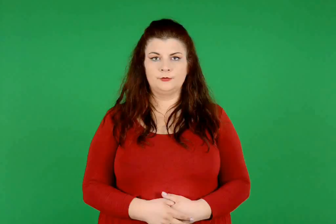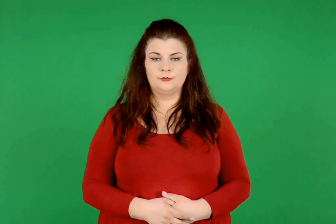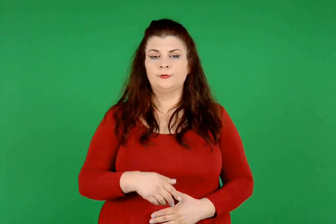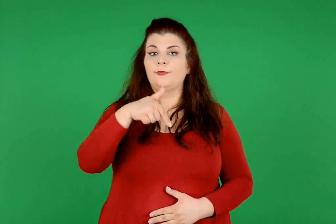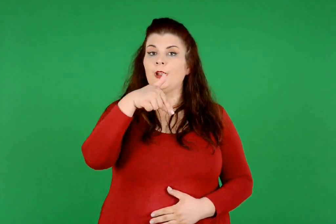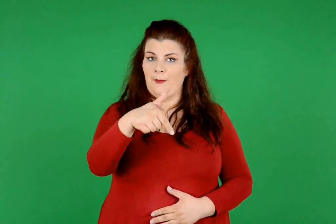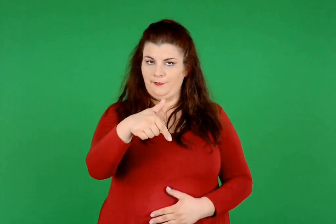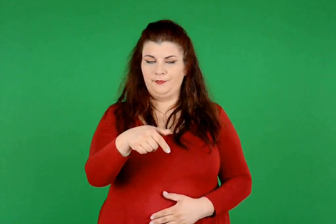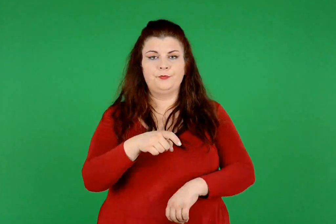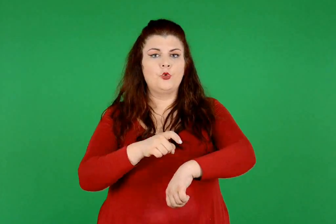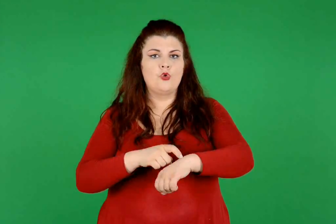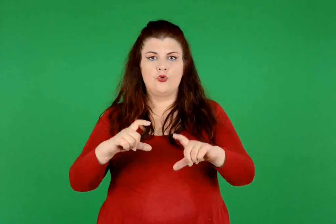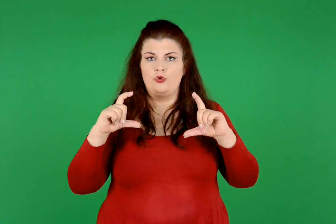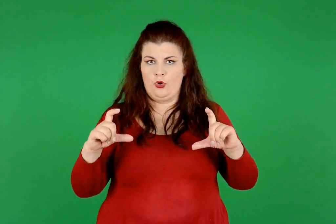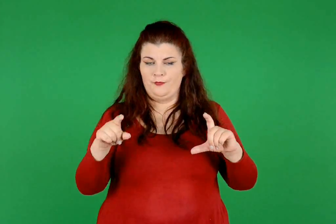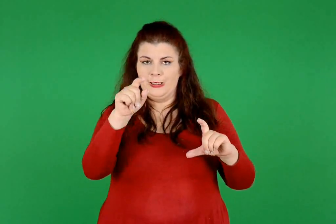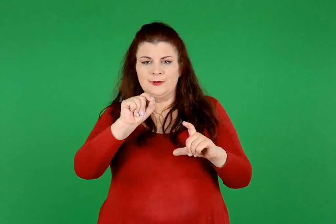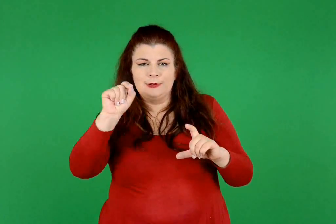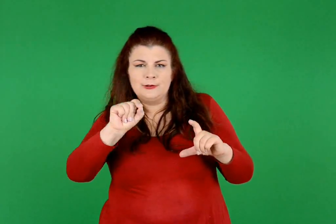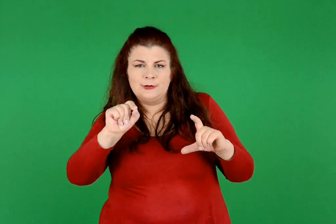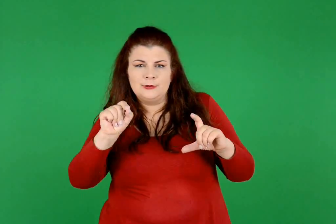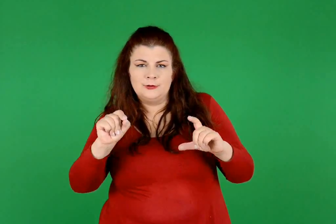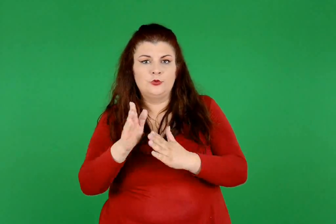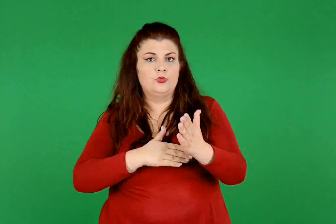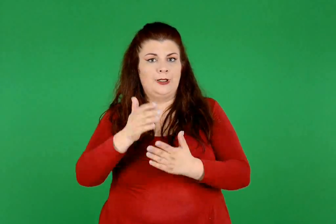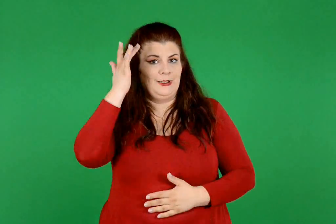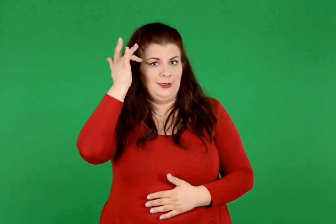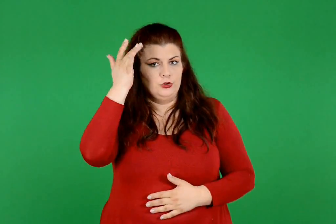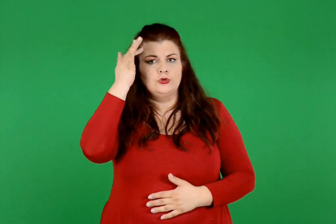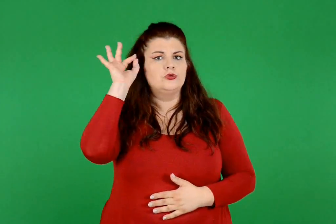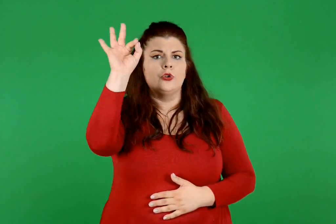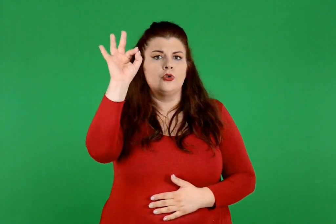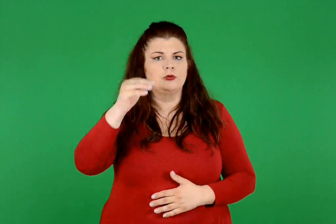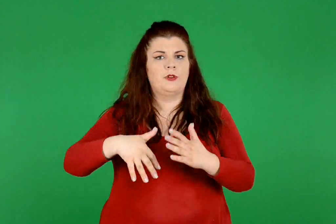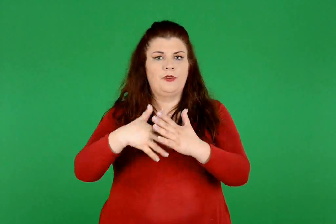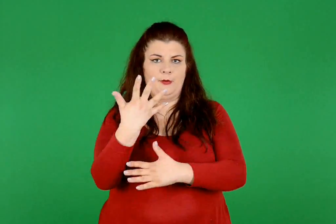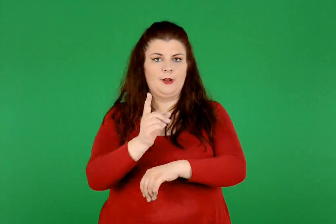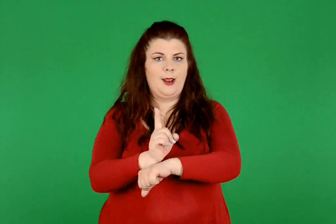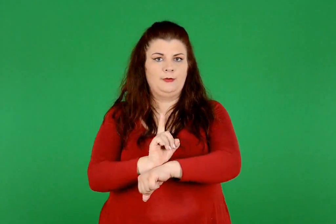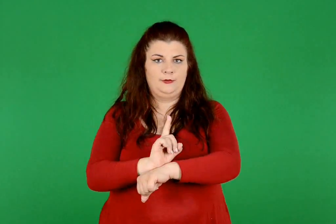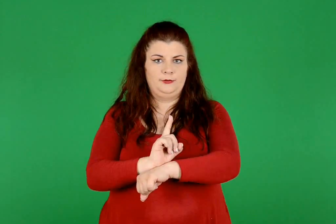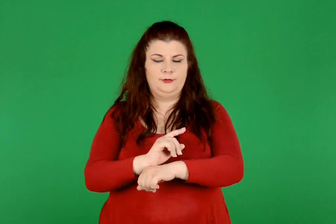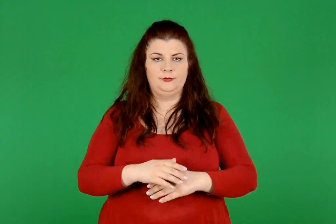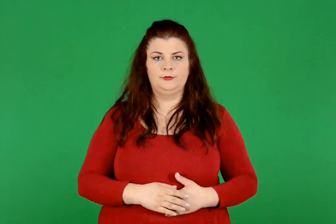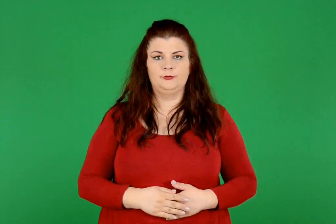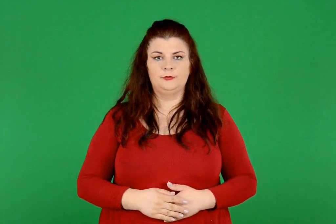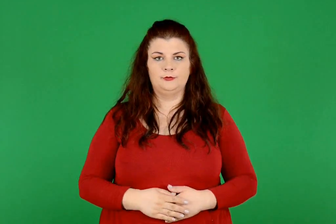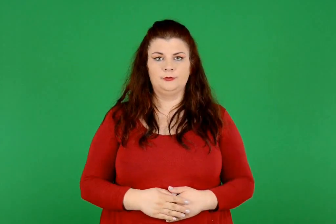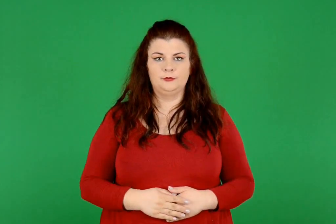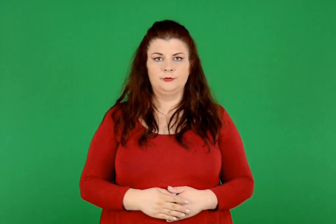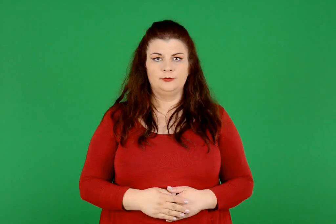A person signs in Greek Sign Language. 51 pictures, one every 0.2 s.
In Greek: γ χρωμάτισε με κίτρινο ένα μέρος της επιφάνειας του ρολογιού που αντιστοιχεί σε 15 λεπτά
